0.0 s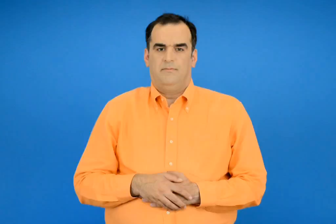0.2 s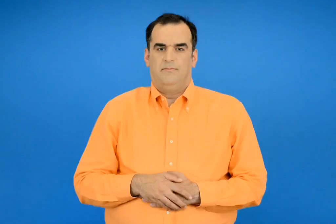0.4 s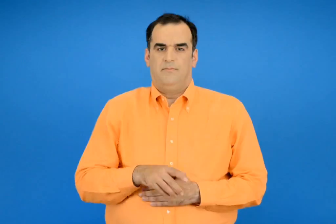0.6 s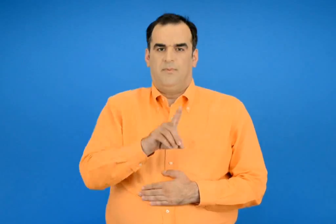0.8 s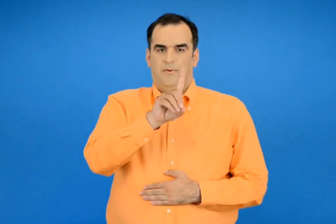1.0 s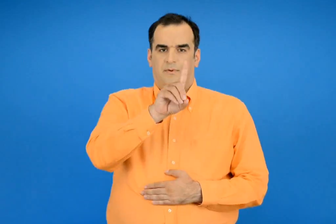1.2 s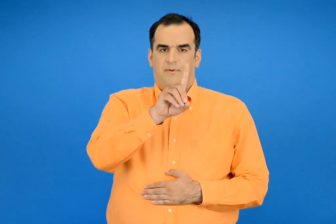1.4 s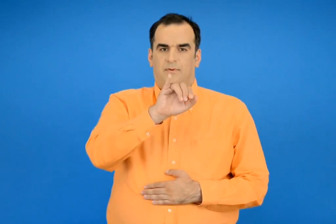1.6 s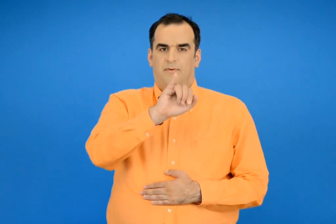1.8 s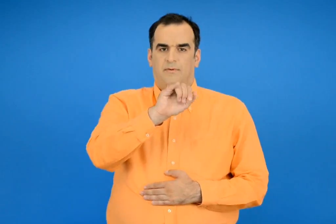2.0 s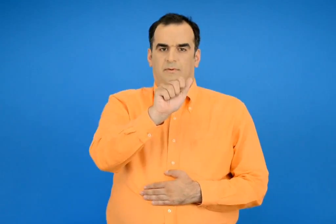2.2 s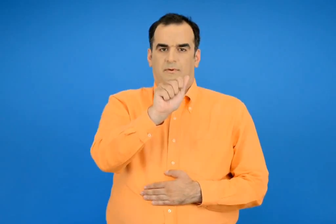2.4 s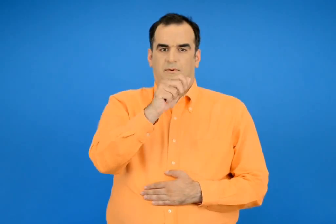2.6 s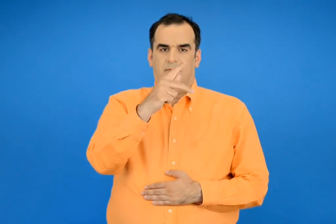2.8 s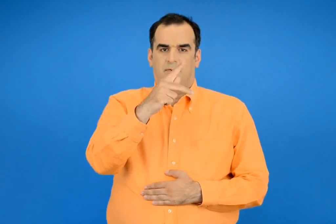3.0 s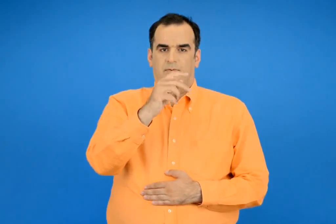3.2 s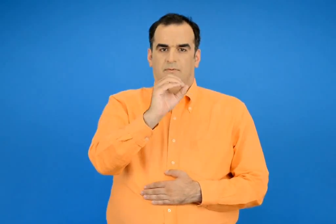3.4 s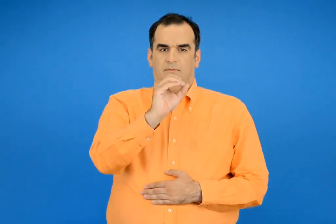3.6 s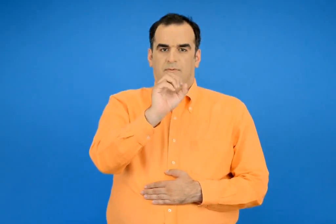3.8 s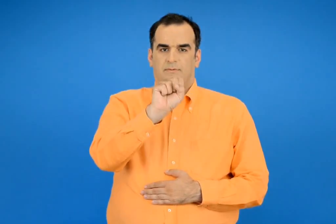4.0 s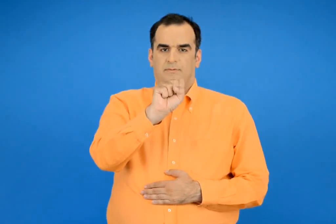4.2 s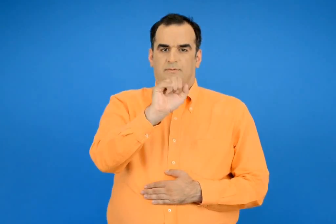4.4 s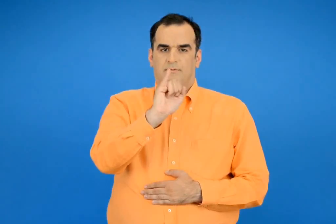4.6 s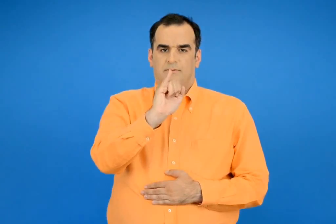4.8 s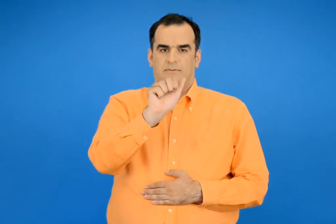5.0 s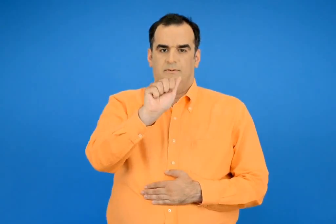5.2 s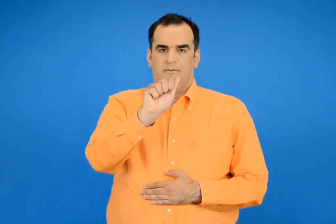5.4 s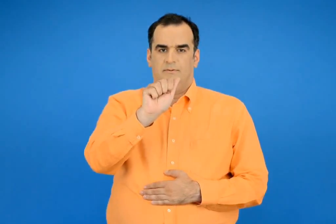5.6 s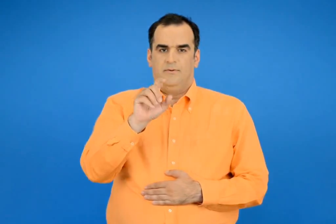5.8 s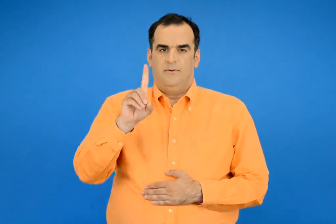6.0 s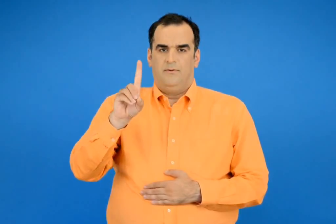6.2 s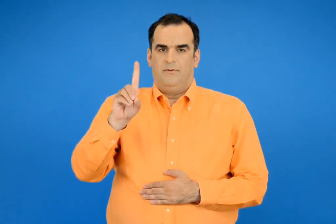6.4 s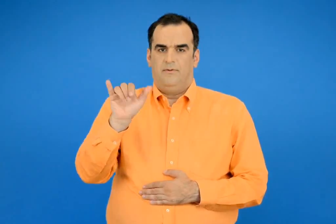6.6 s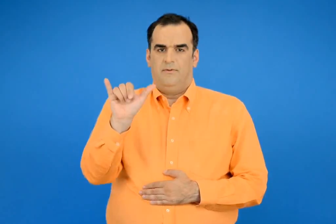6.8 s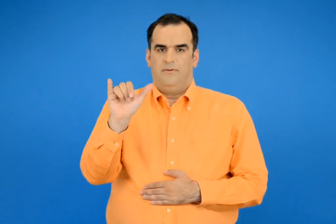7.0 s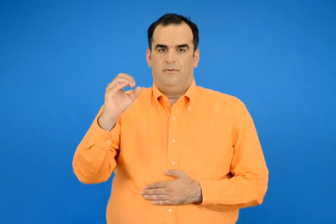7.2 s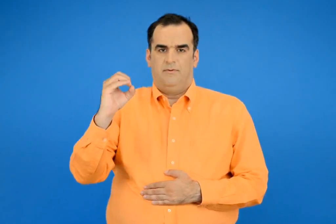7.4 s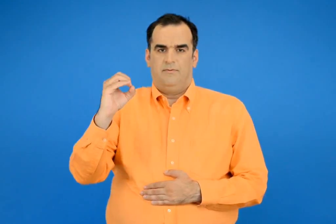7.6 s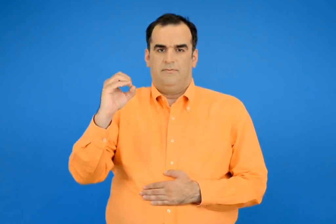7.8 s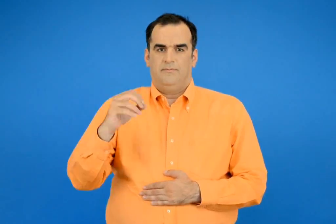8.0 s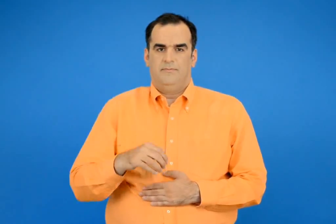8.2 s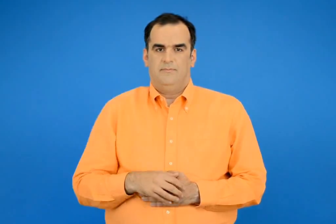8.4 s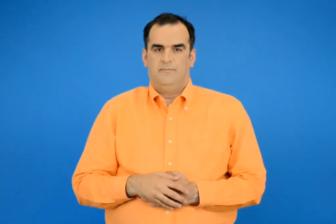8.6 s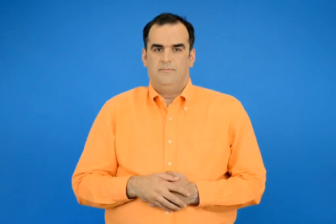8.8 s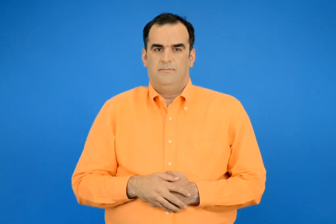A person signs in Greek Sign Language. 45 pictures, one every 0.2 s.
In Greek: διακόσια δύο
